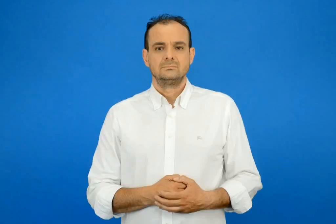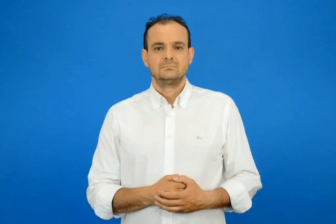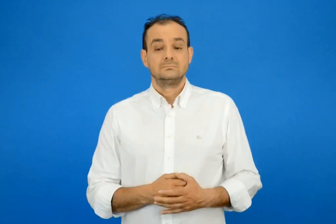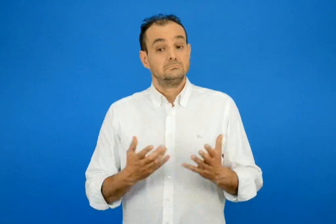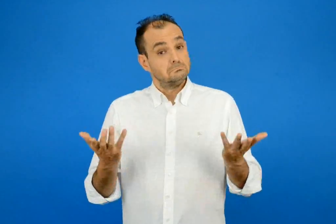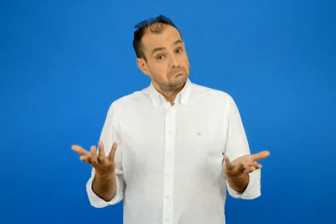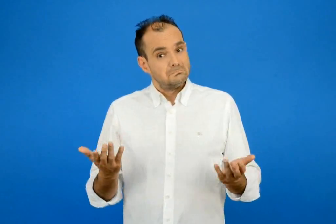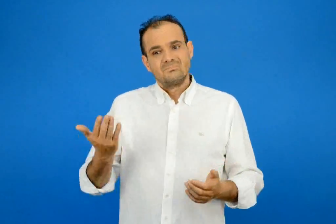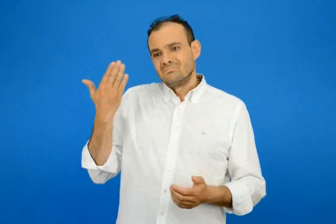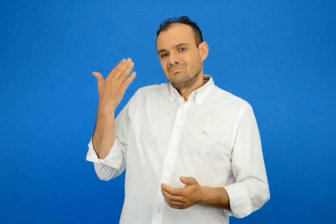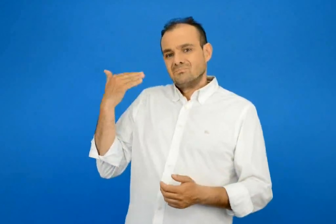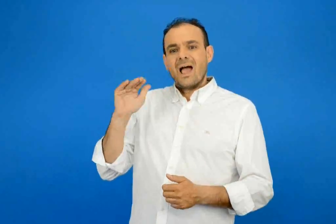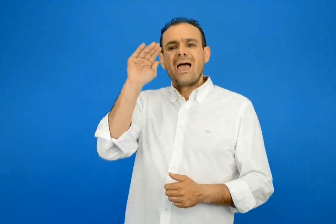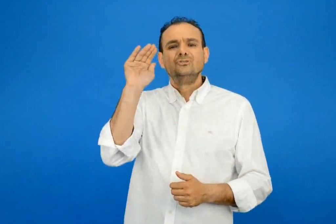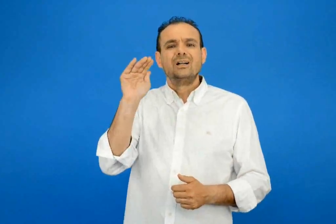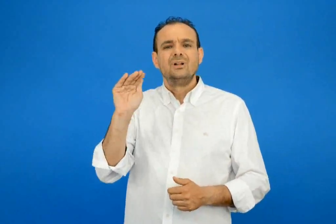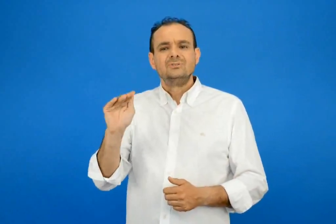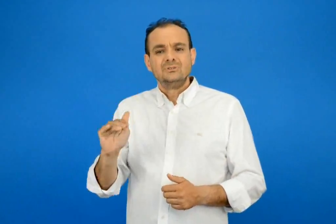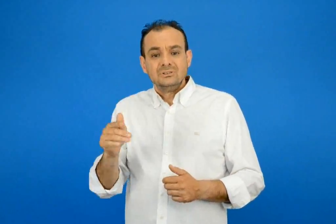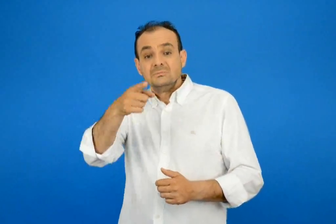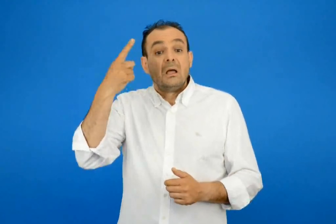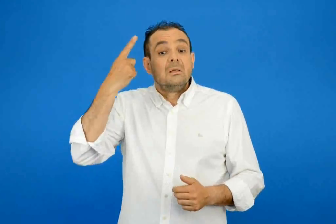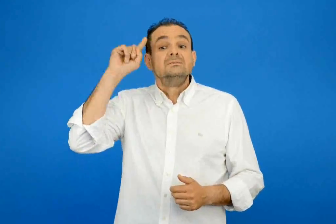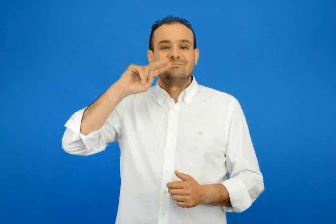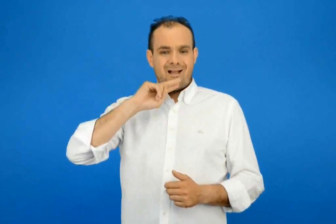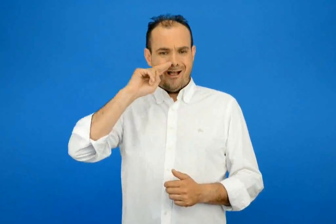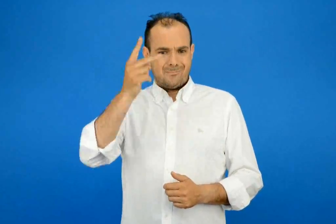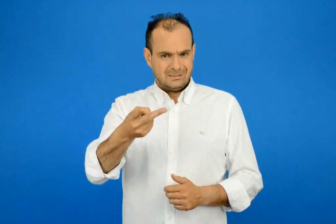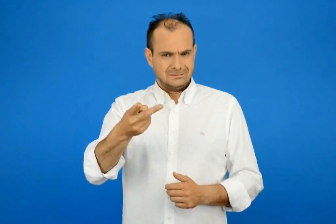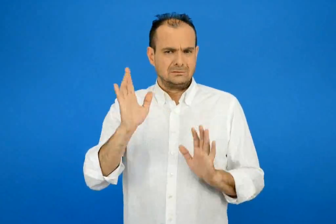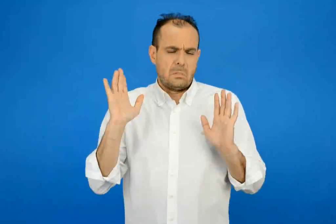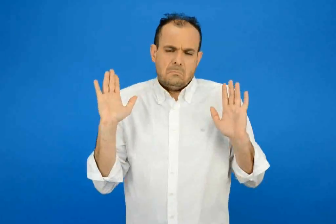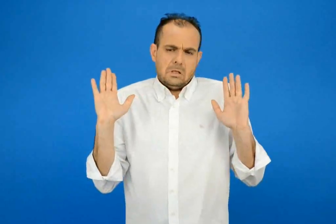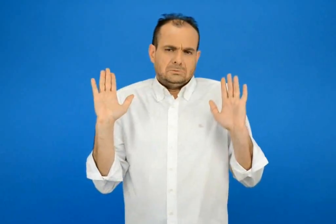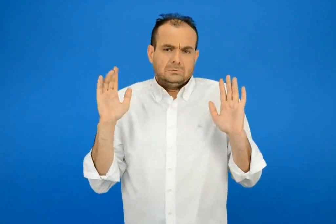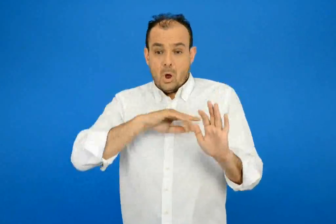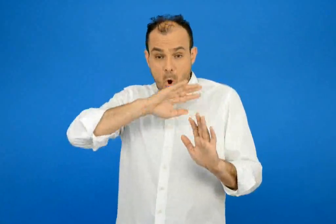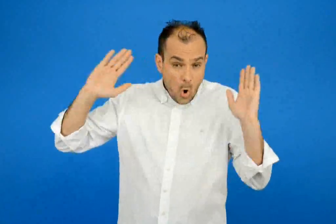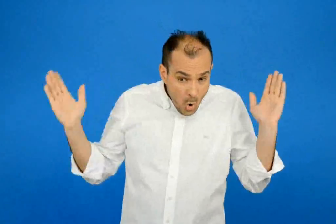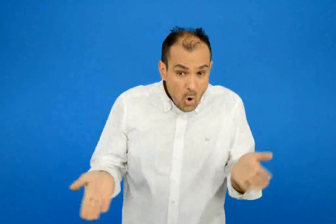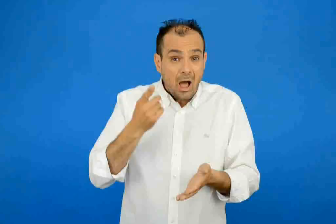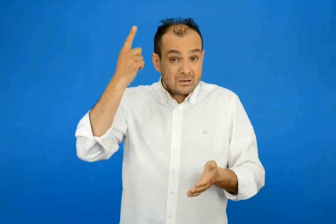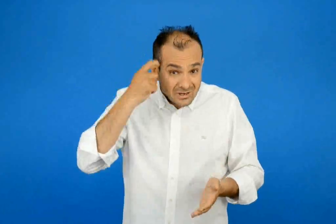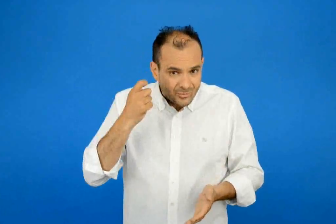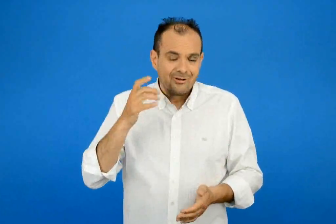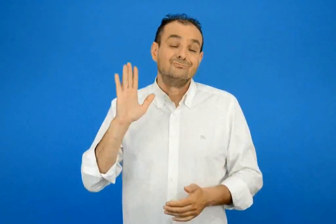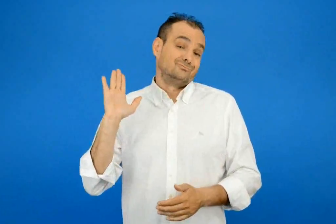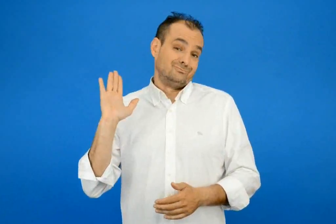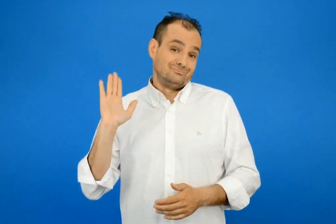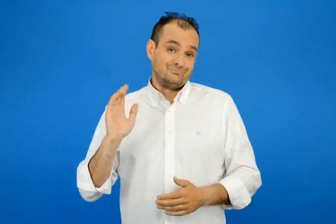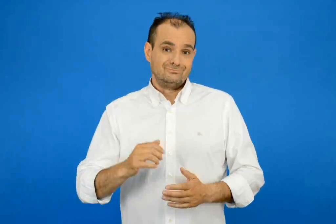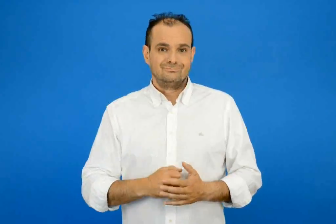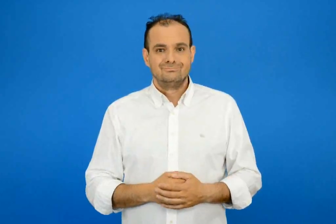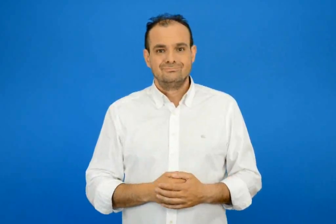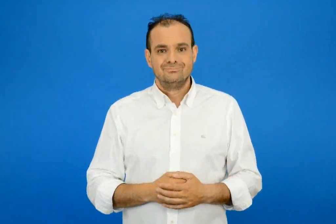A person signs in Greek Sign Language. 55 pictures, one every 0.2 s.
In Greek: είναι πιθανό να μην ξέρεις να απαντήσεις στις προηγούμενες ερωτήσεις δεν πειράζει δεν τα ξέρουμε όλα
